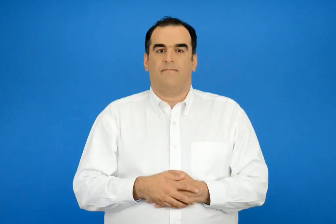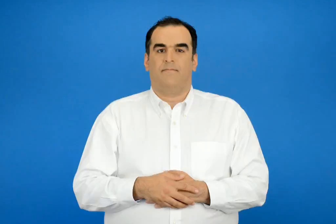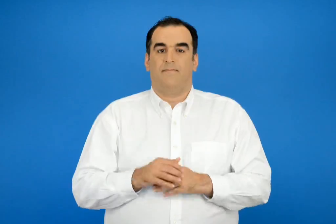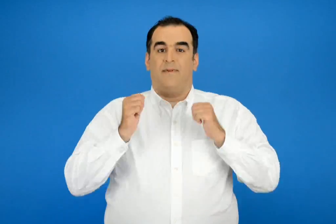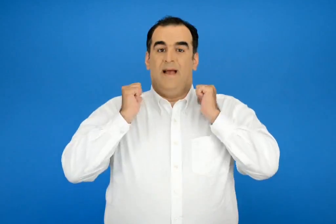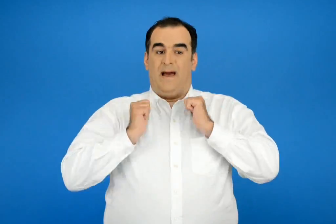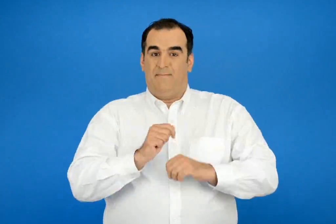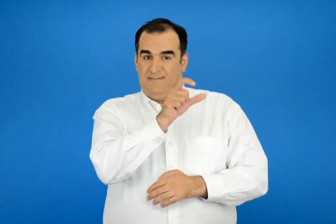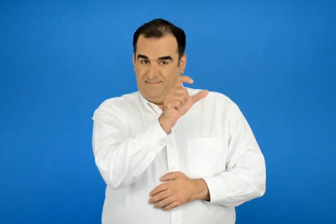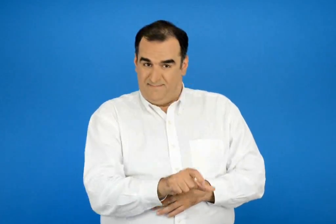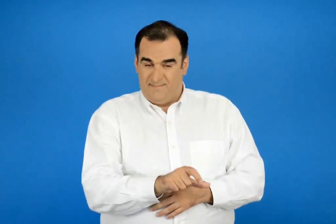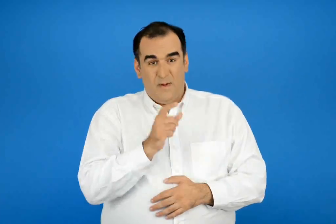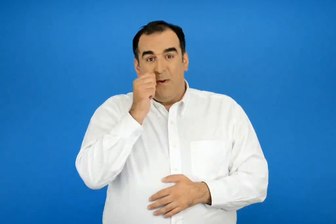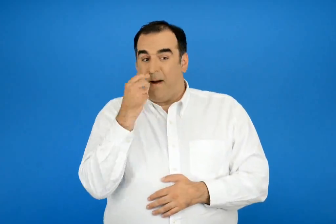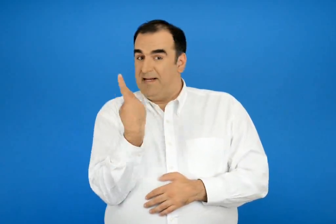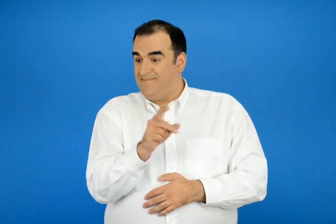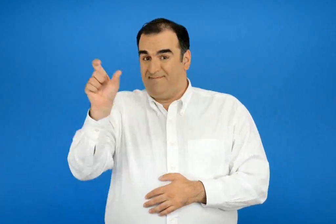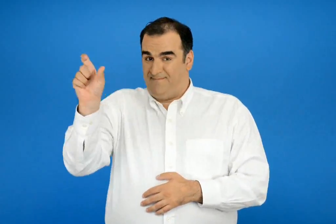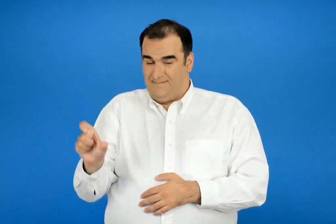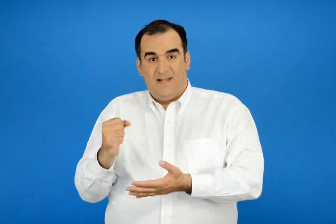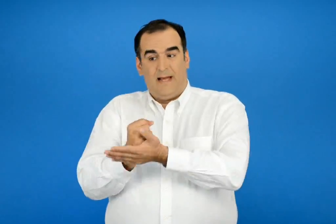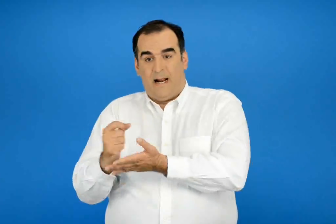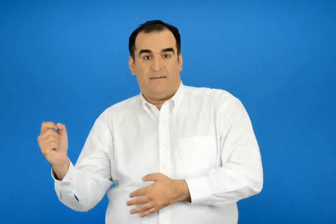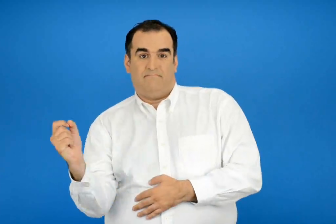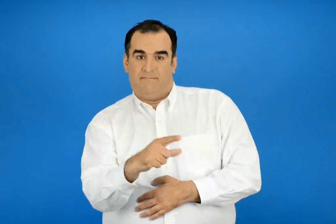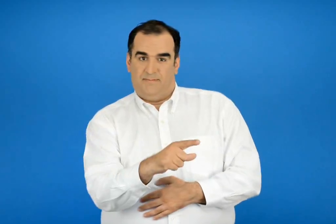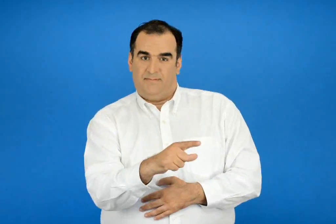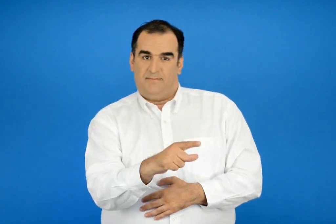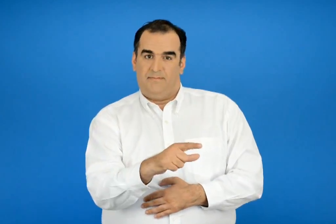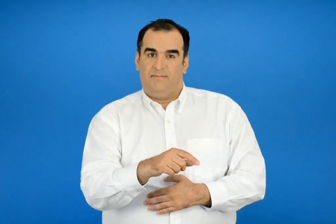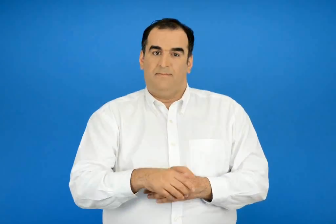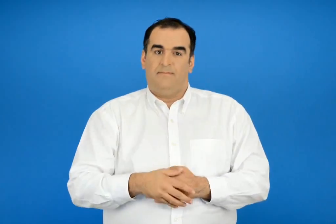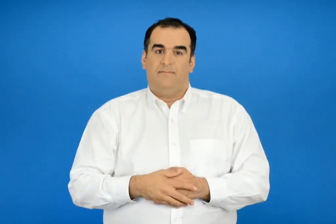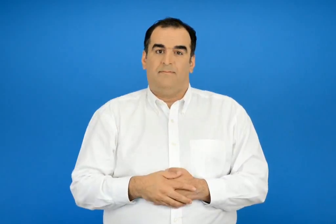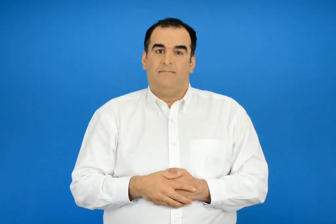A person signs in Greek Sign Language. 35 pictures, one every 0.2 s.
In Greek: από το γράμμα που έστειλε στον αρμπεν ο μπαμπάς του
